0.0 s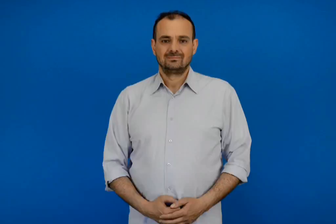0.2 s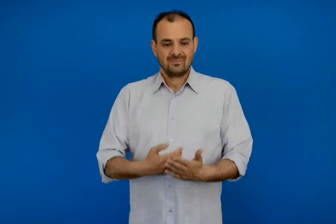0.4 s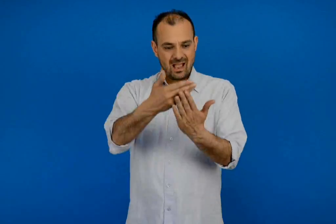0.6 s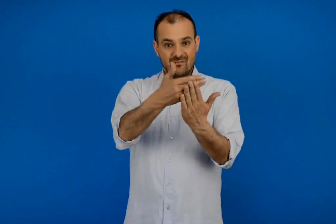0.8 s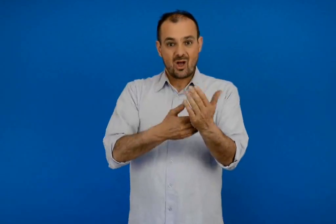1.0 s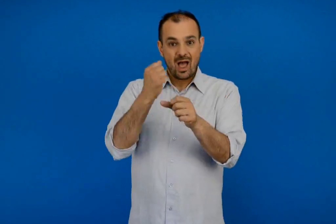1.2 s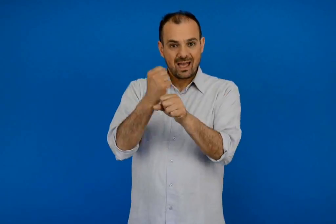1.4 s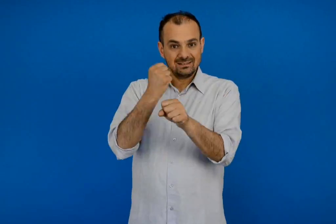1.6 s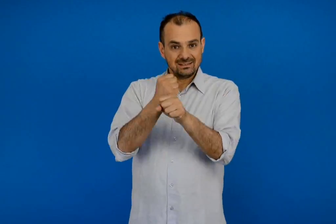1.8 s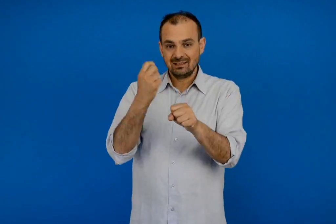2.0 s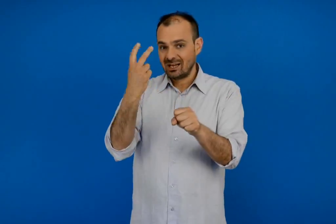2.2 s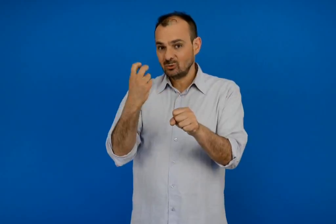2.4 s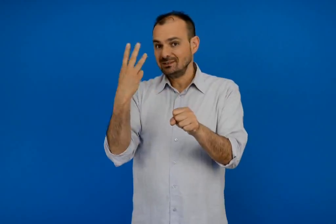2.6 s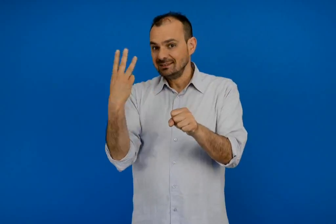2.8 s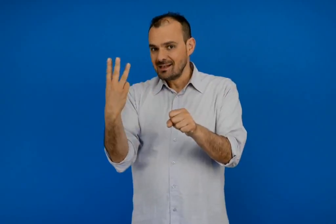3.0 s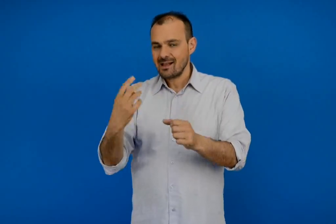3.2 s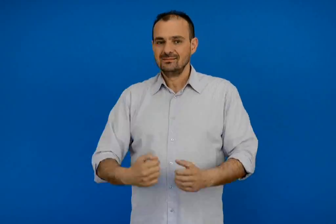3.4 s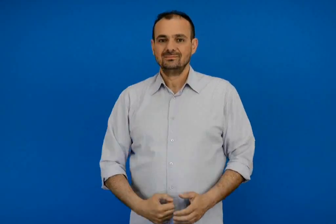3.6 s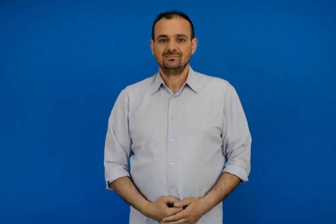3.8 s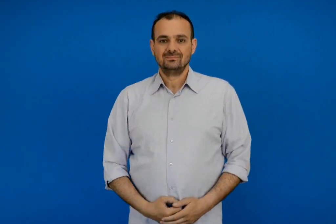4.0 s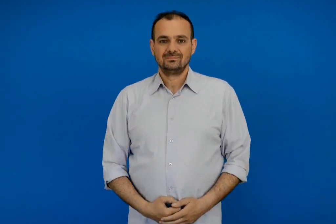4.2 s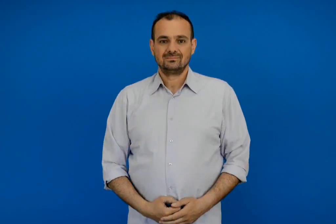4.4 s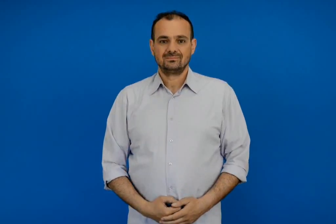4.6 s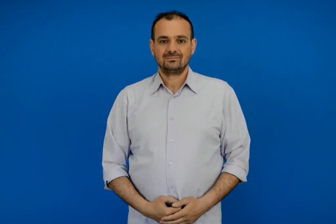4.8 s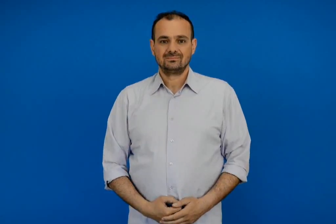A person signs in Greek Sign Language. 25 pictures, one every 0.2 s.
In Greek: φύλλο εργασίας 23
